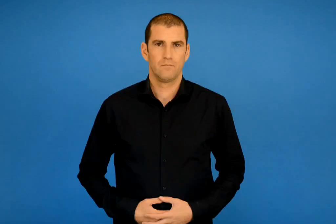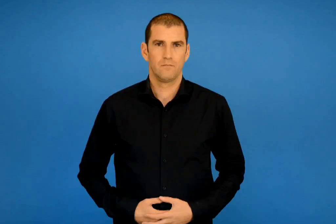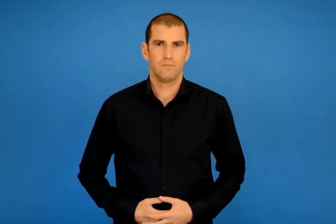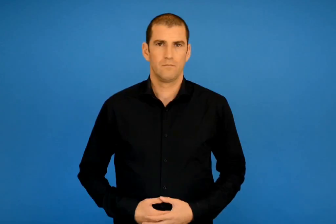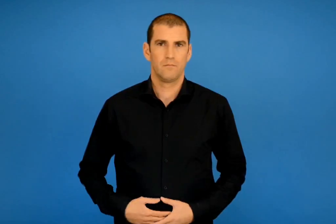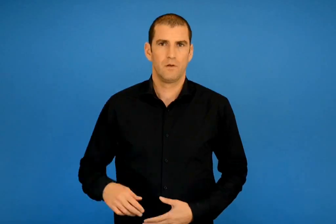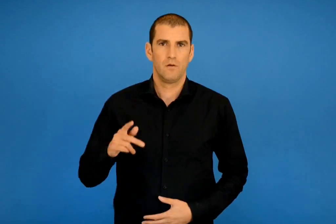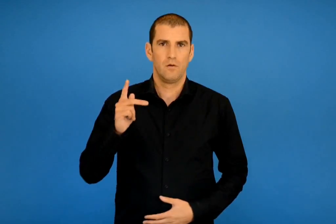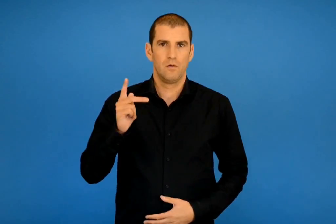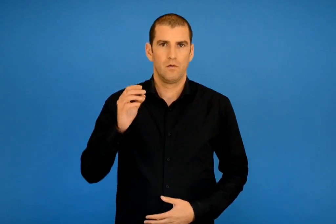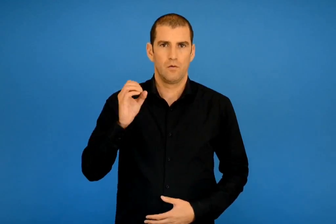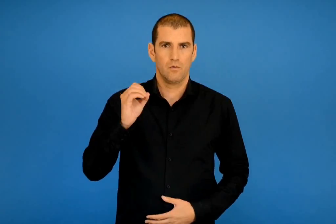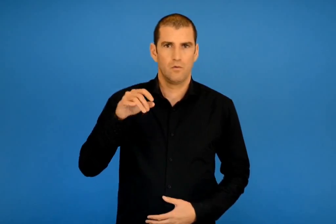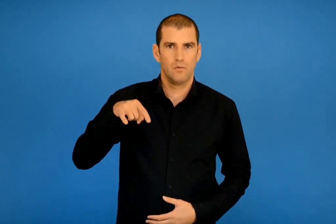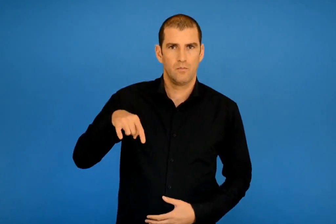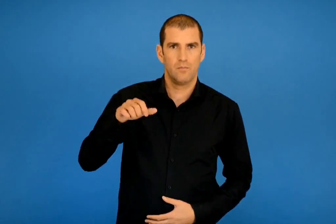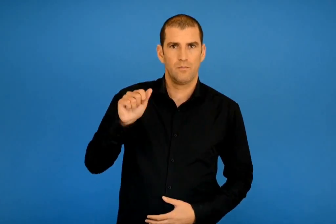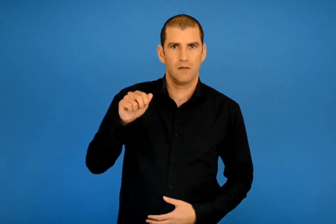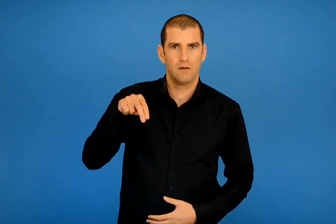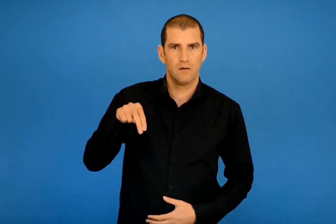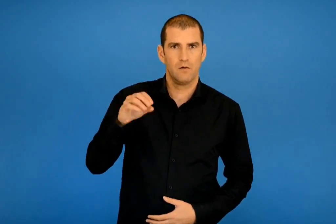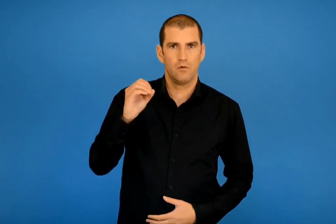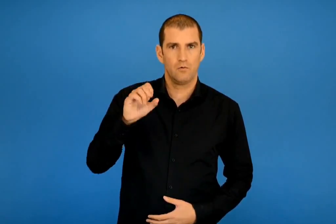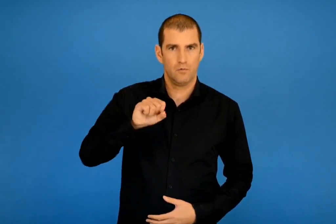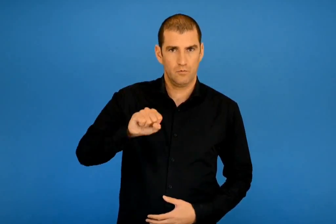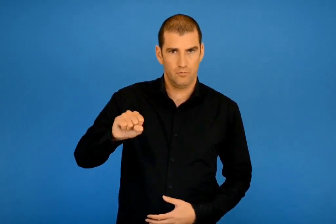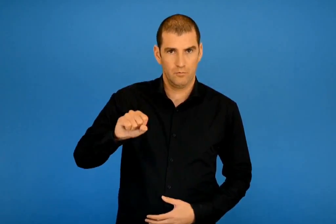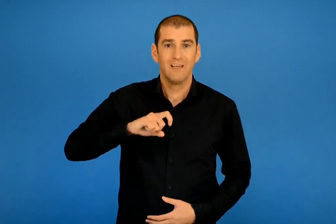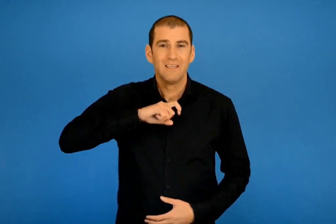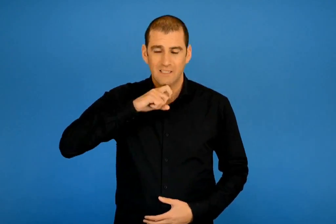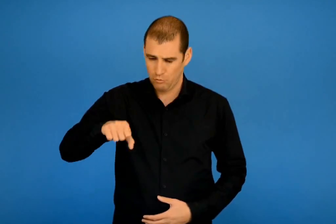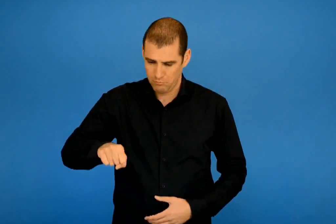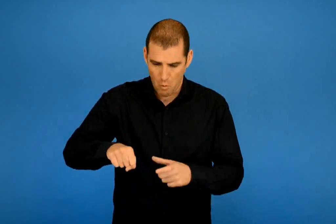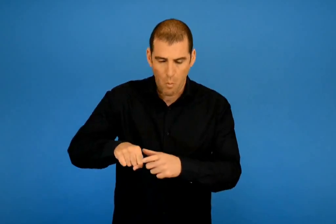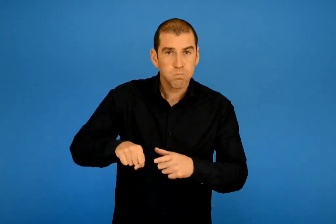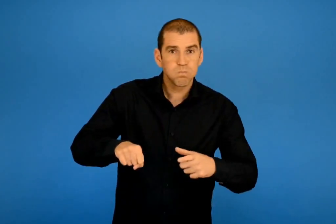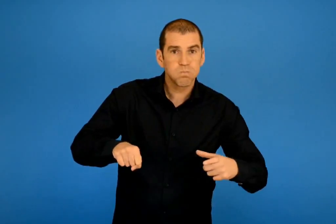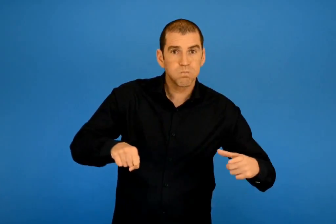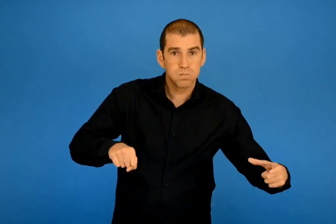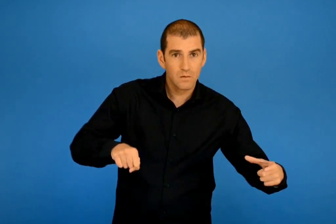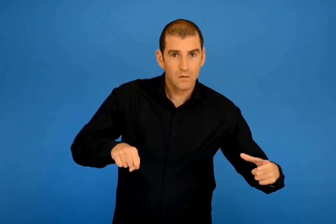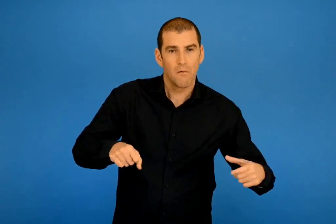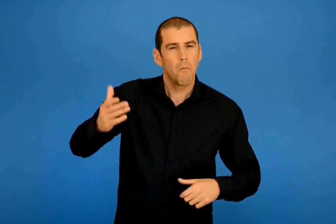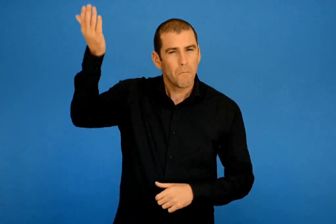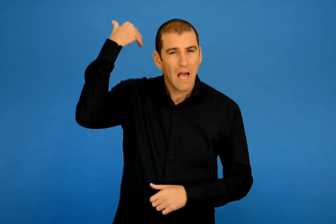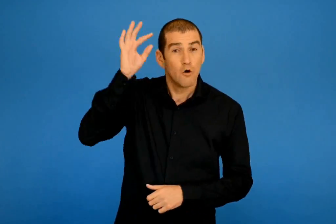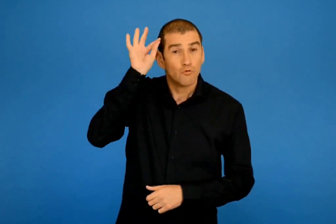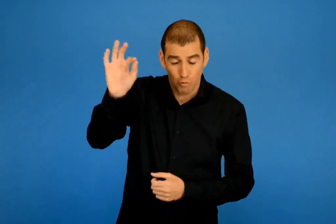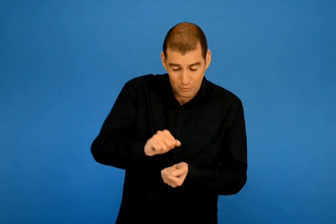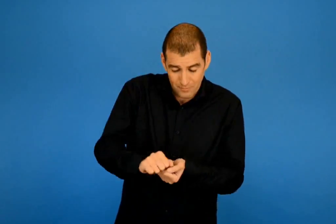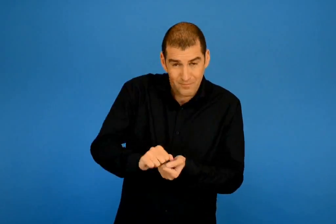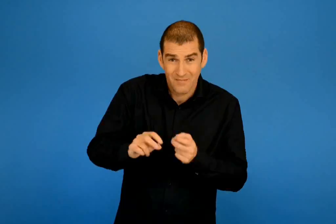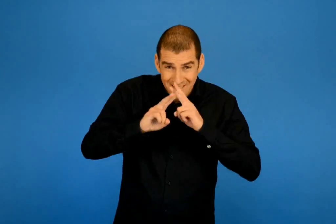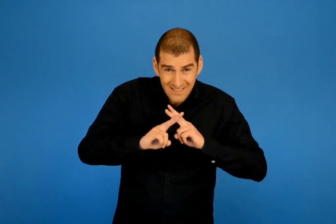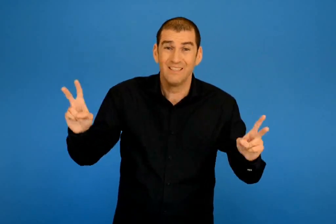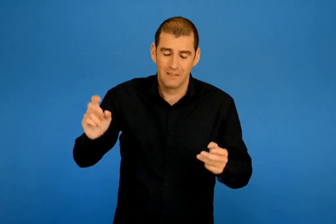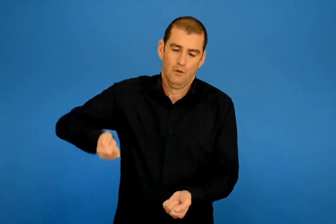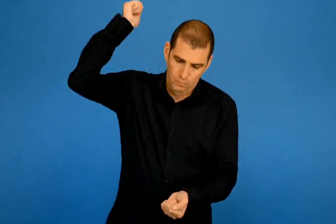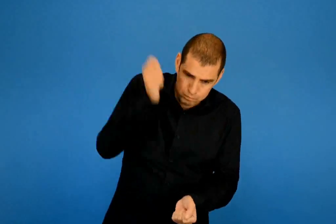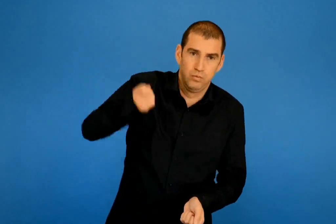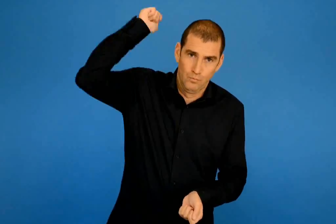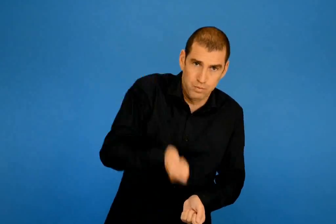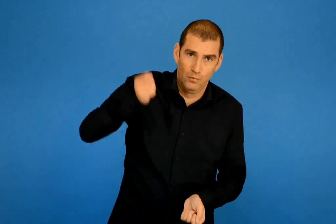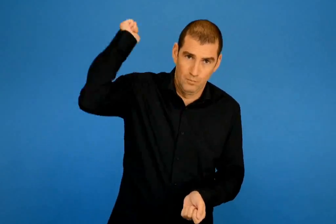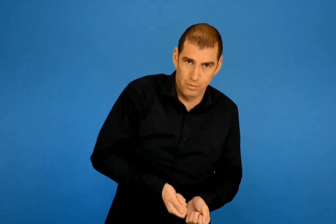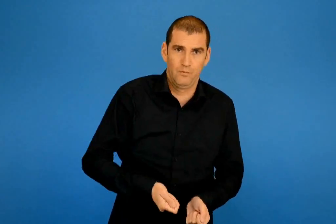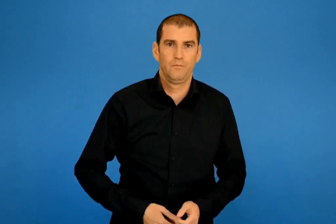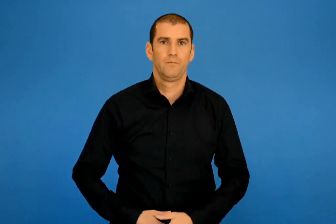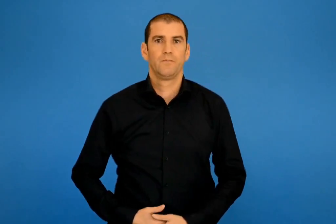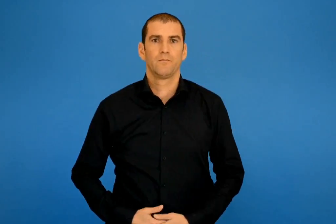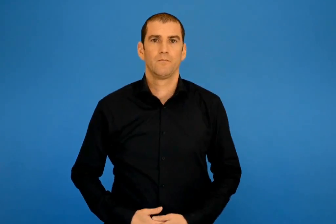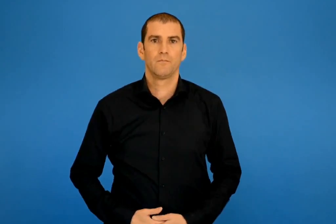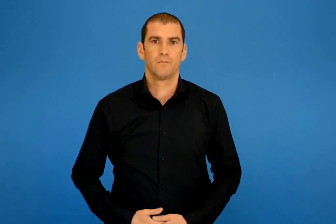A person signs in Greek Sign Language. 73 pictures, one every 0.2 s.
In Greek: κόπανος χοντρό ξύλο πλατύ στη μια του άκρη με αυτό χτυπούσαν παλαιοτέρα τα ρούχα της μπουγάδας για να πλυθούν καλυτέρα
